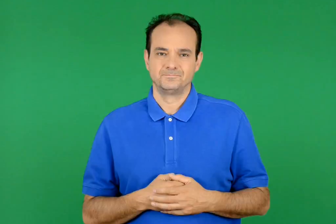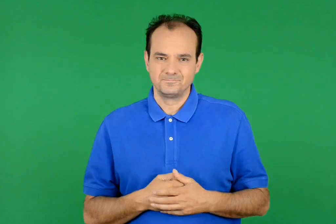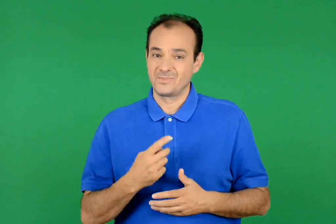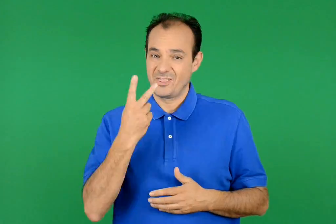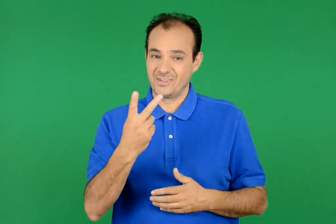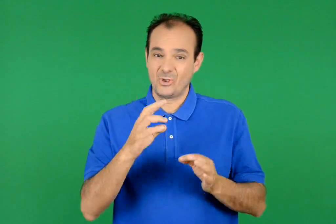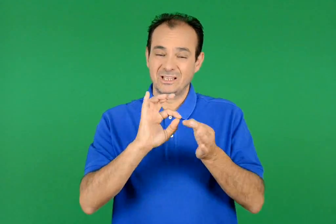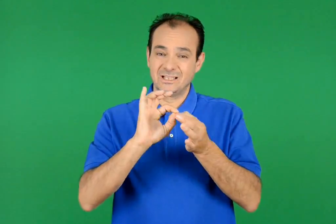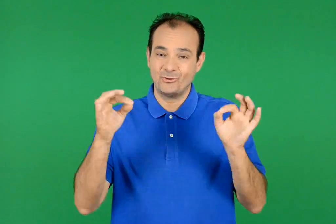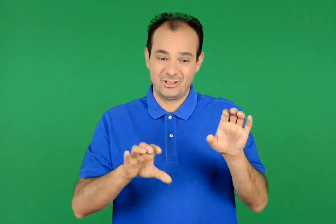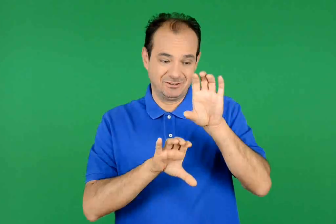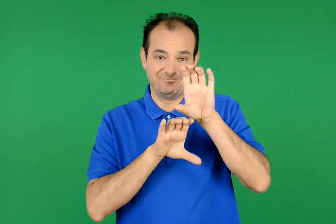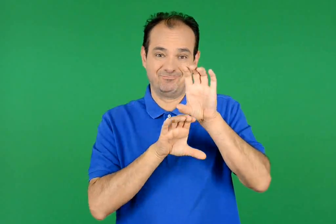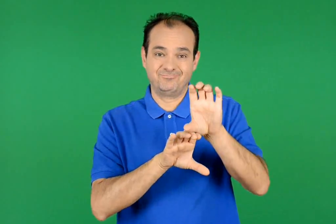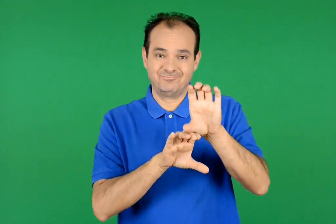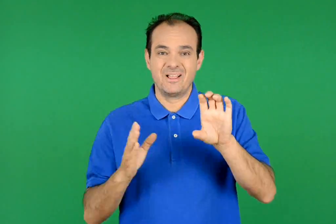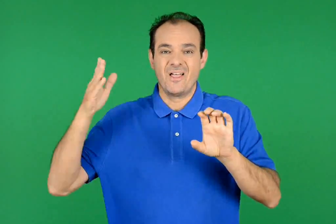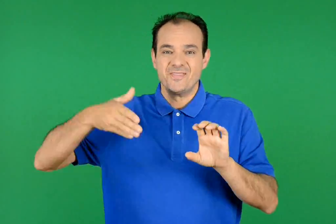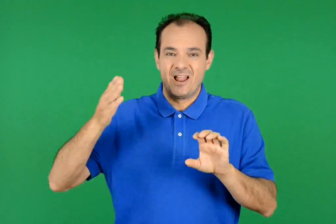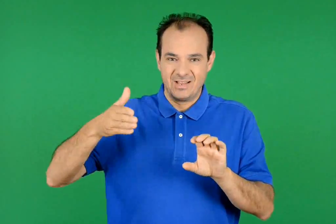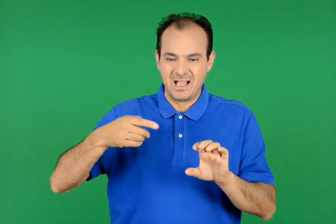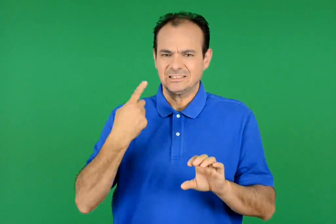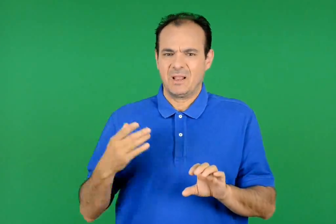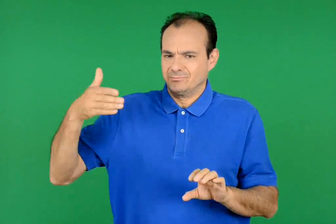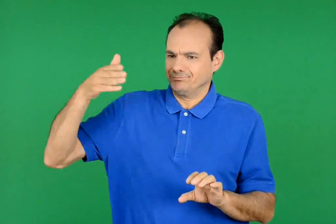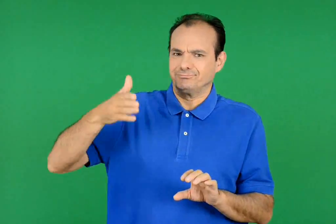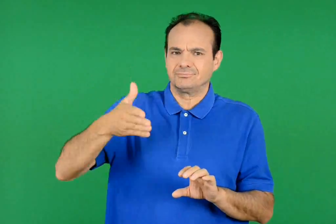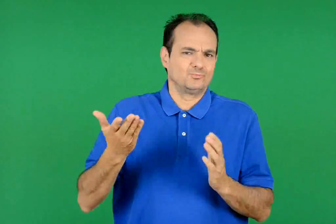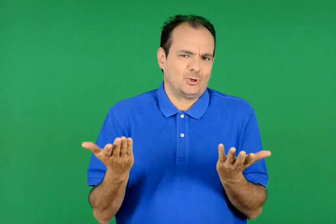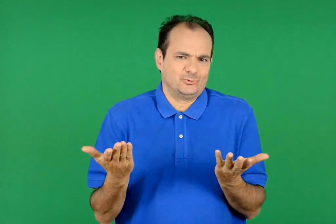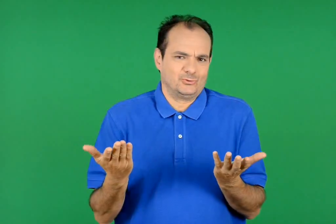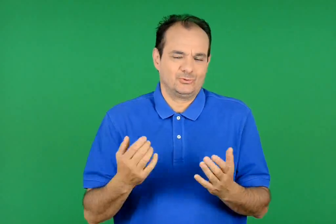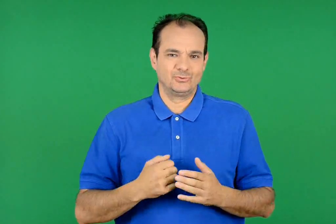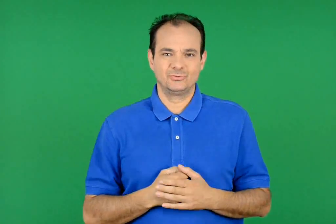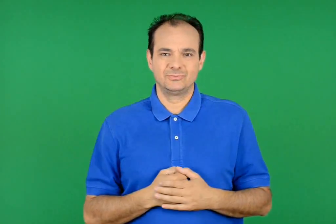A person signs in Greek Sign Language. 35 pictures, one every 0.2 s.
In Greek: πώς συμπεριφέρονται τα δελφίνια στις δύο ιστορίες ;
